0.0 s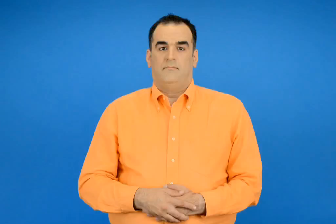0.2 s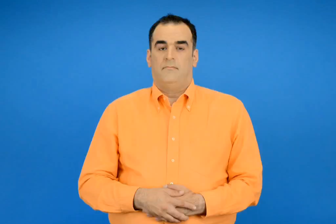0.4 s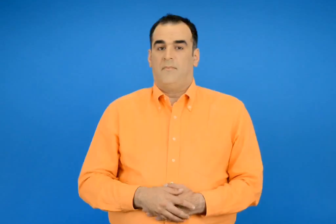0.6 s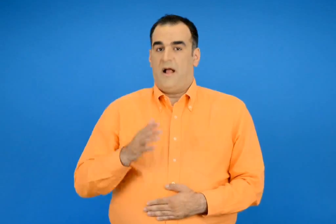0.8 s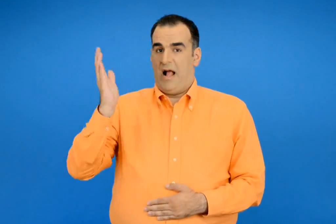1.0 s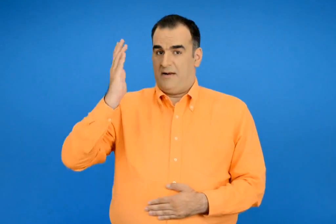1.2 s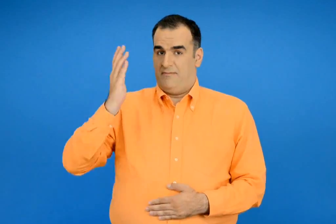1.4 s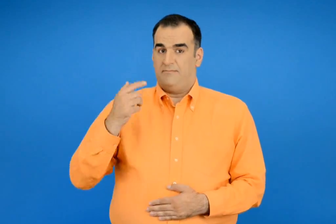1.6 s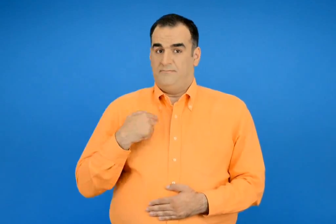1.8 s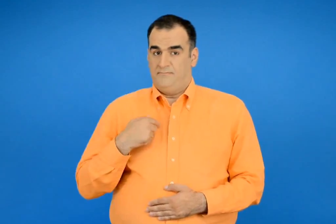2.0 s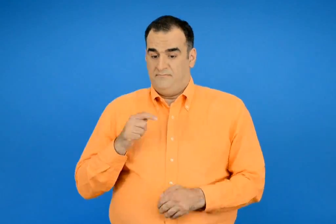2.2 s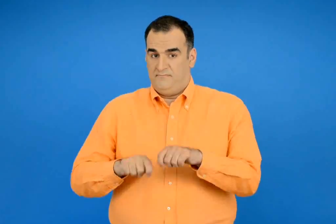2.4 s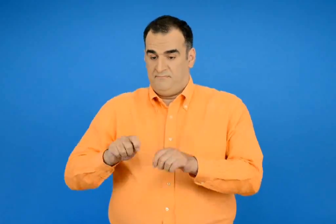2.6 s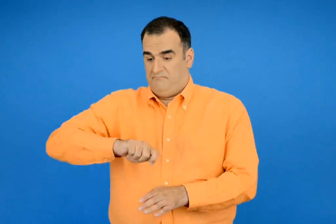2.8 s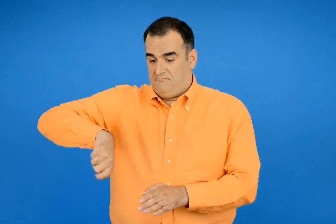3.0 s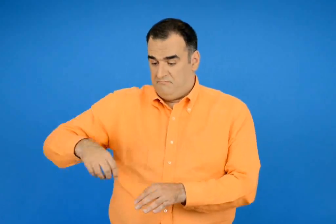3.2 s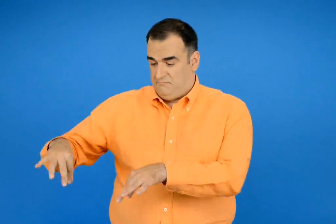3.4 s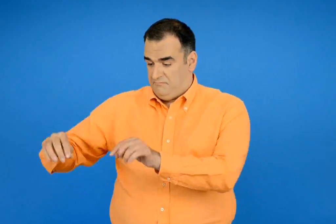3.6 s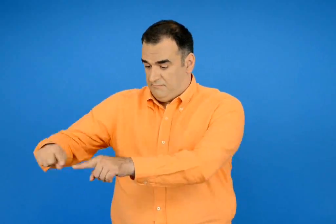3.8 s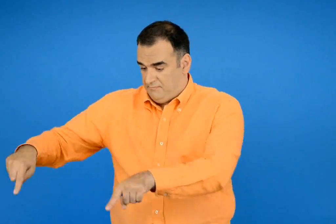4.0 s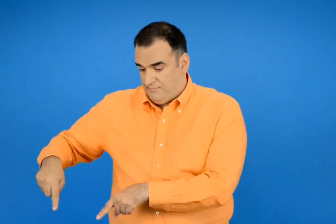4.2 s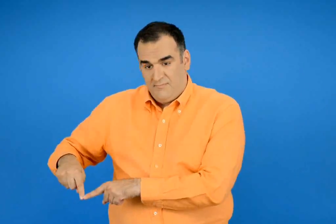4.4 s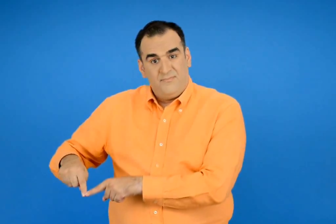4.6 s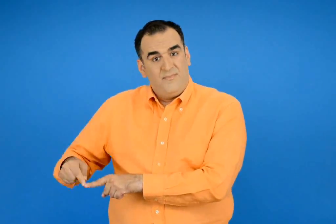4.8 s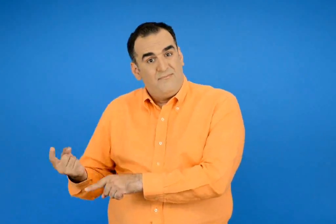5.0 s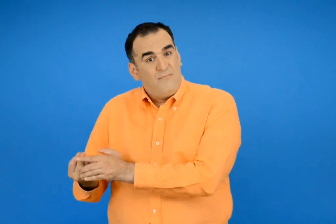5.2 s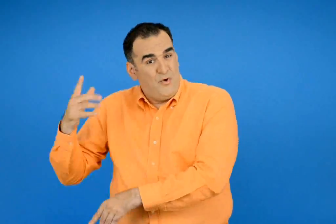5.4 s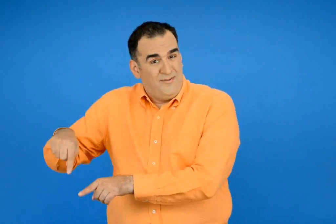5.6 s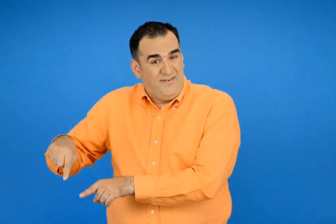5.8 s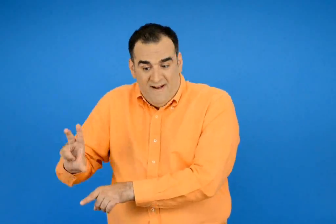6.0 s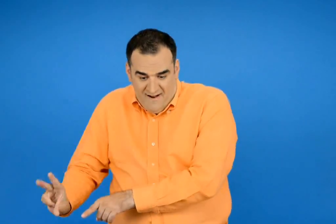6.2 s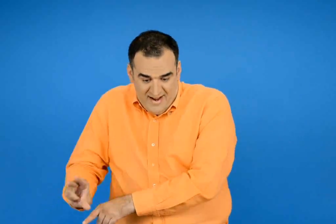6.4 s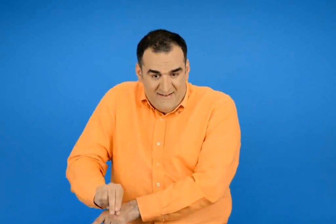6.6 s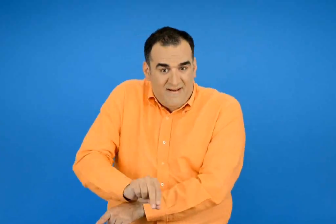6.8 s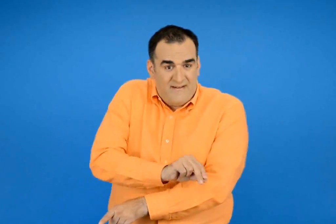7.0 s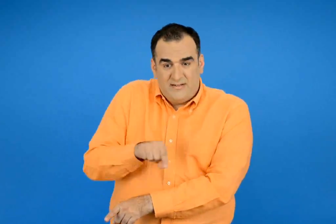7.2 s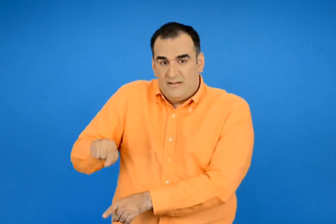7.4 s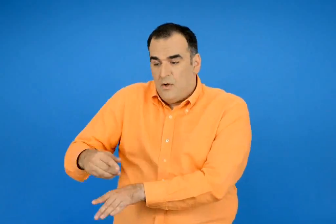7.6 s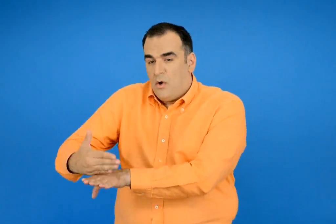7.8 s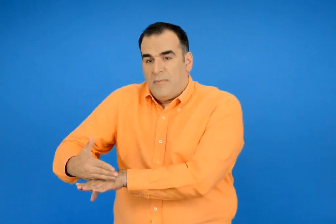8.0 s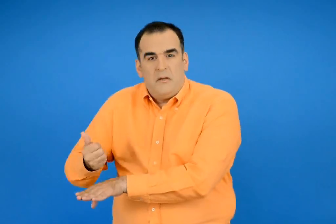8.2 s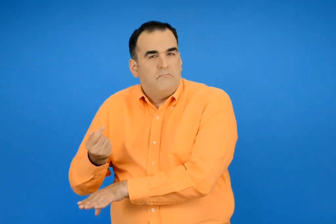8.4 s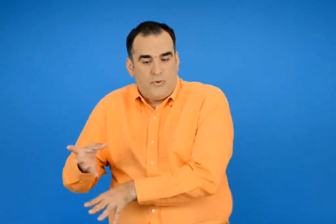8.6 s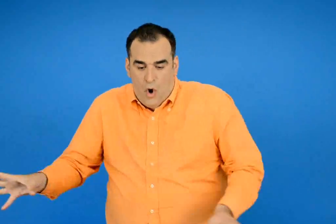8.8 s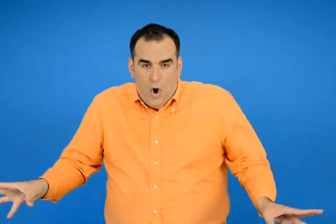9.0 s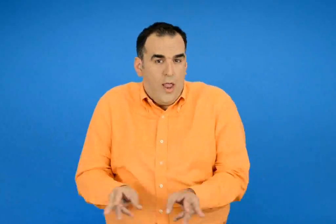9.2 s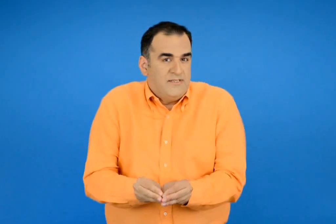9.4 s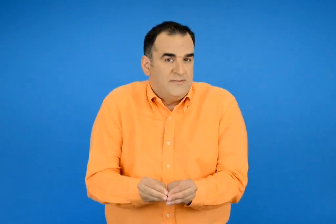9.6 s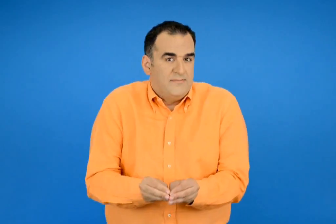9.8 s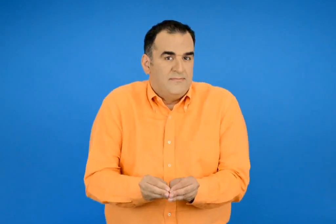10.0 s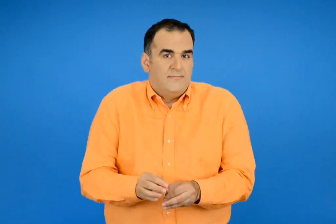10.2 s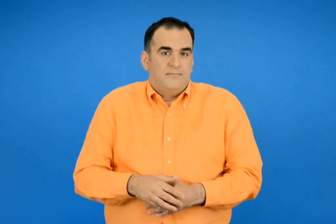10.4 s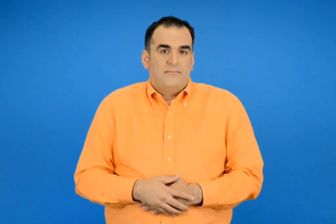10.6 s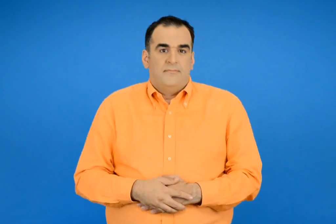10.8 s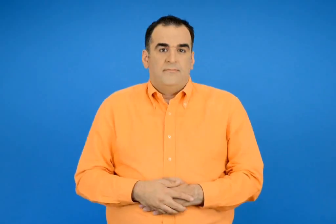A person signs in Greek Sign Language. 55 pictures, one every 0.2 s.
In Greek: αν έφτιαχνε άλλο ένα ίδιο ταψί γαλακτομπούρεκο ποσά συνολικά θα ήταν τα κομμάτια ;
